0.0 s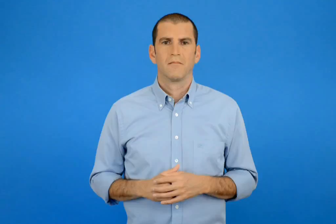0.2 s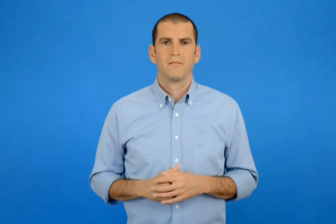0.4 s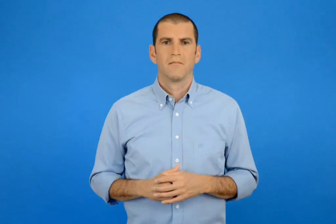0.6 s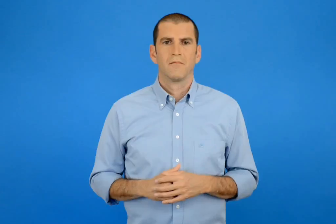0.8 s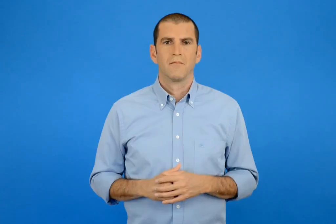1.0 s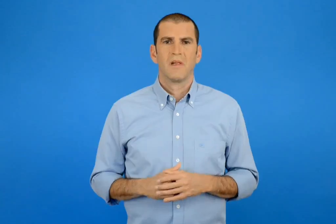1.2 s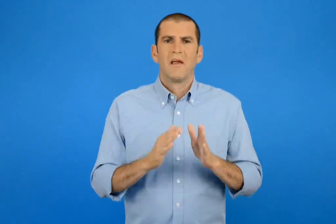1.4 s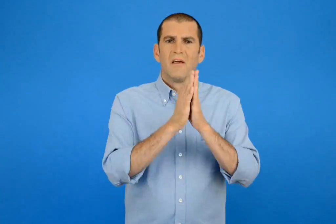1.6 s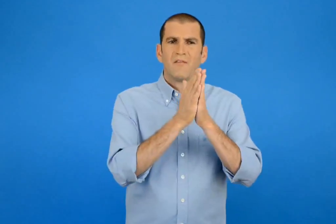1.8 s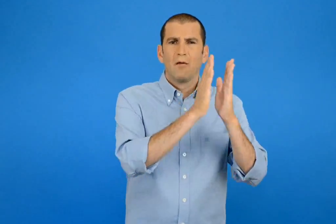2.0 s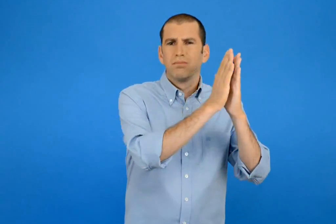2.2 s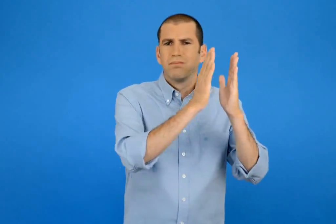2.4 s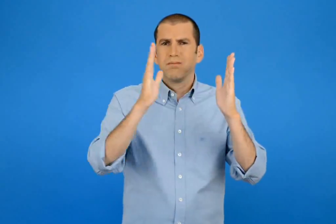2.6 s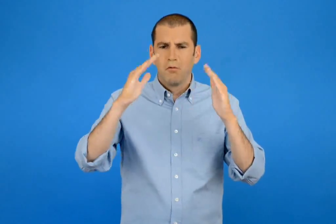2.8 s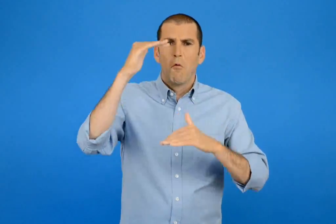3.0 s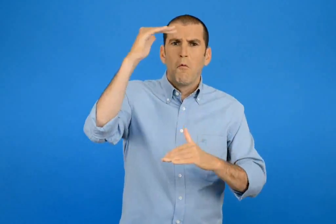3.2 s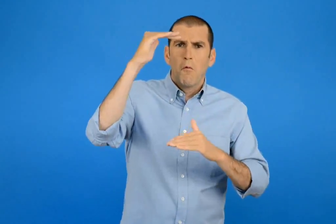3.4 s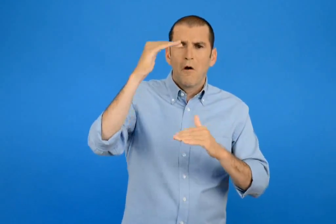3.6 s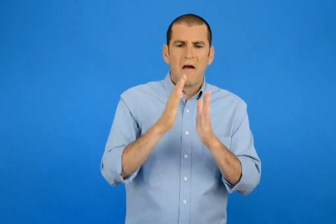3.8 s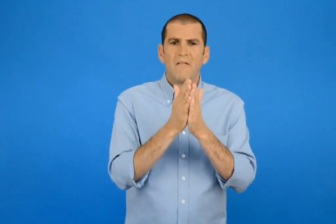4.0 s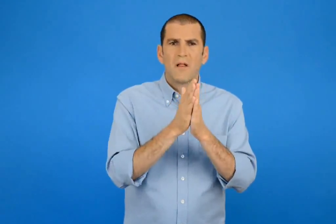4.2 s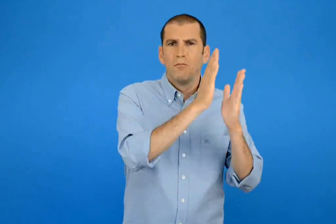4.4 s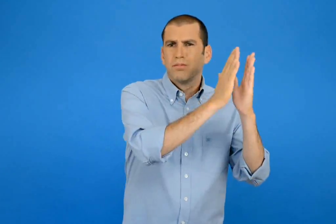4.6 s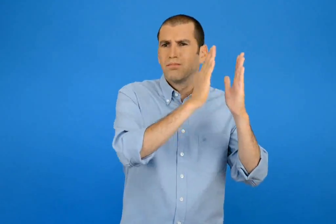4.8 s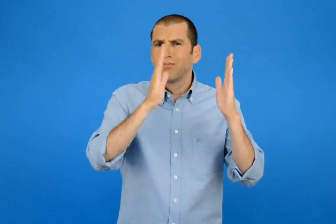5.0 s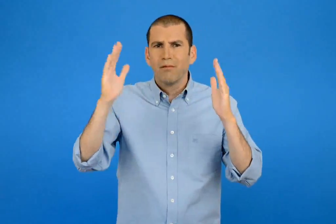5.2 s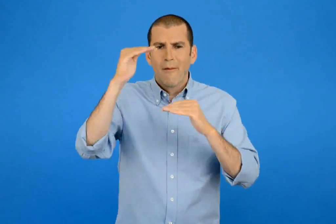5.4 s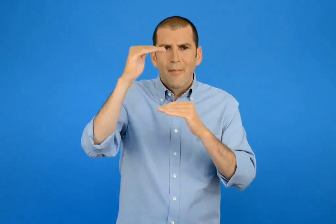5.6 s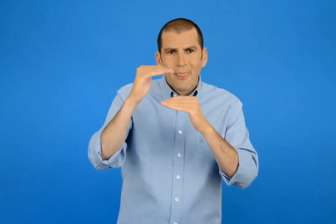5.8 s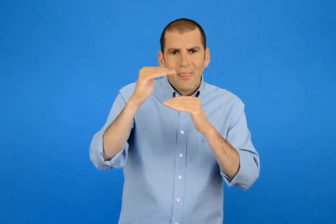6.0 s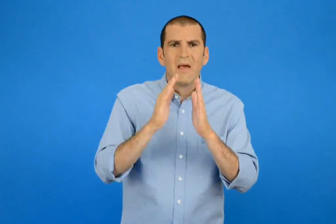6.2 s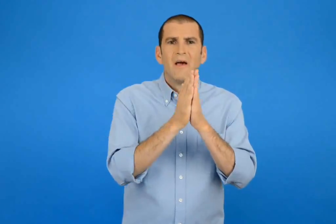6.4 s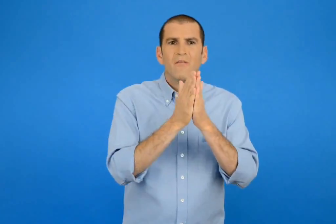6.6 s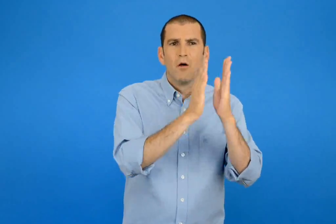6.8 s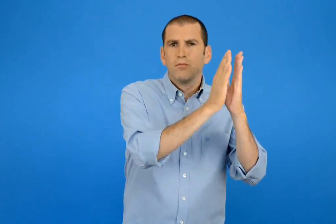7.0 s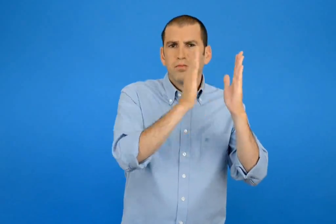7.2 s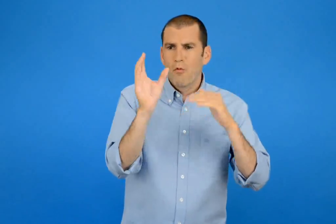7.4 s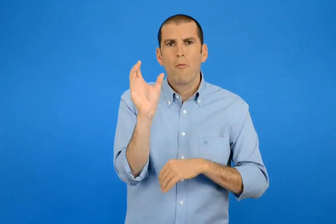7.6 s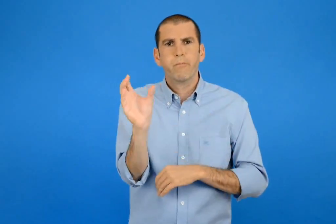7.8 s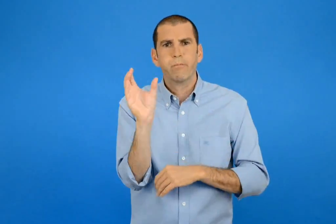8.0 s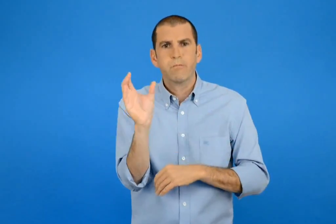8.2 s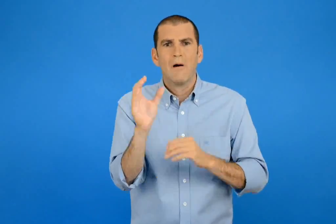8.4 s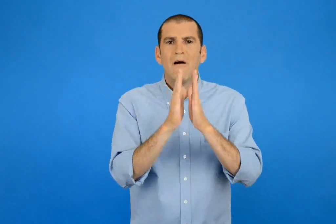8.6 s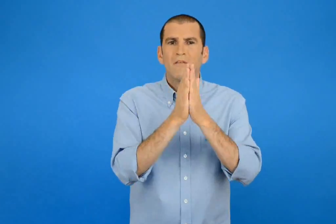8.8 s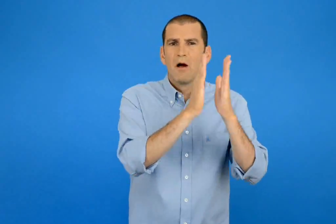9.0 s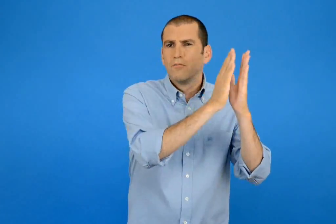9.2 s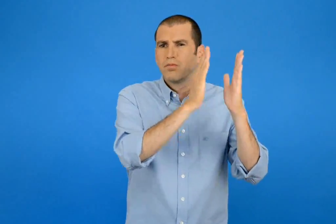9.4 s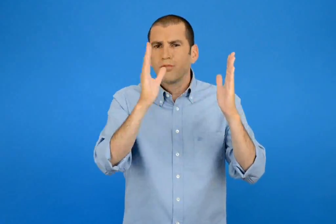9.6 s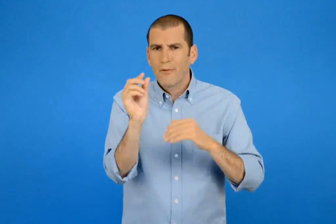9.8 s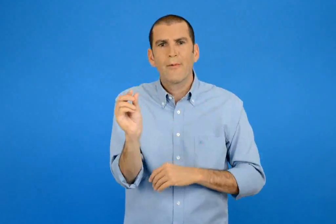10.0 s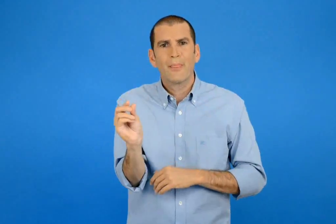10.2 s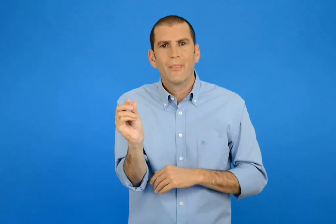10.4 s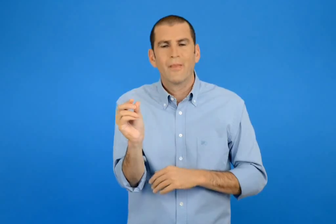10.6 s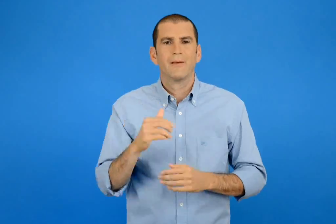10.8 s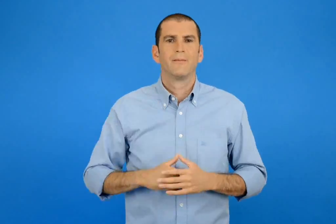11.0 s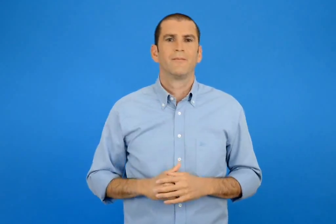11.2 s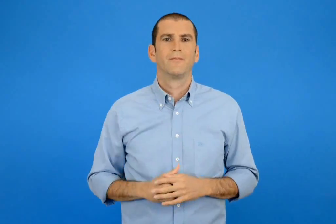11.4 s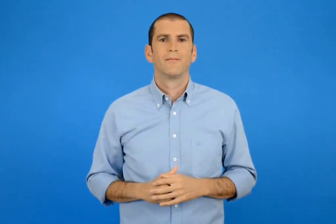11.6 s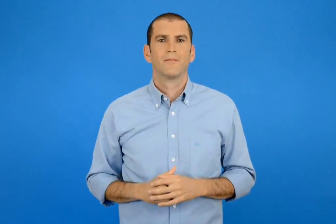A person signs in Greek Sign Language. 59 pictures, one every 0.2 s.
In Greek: βιβλία μεγάλα και βιβλία μικρά βιβλία χοντρά και βιβλία λεπτά
